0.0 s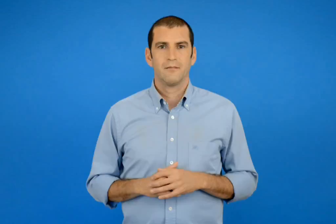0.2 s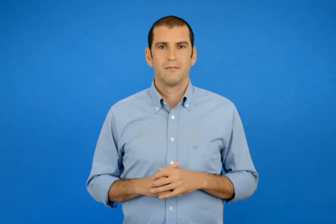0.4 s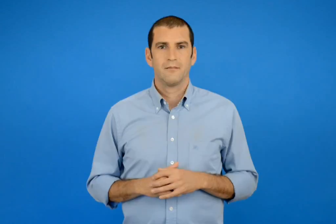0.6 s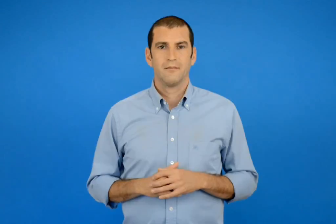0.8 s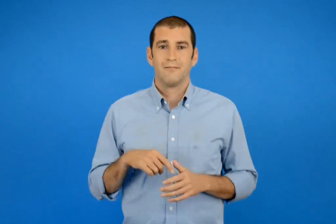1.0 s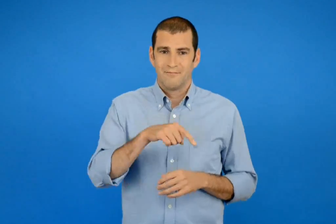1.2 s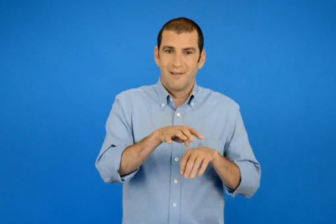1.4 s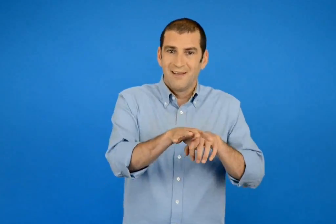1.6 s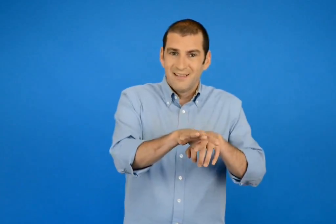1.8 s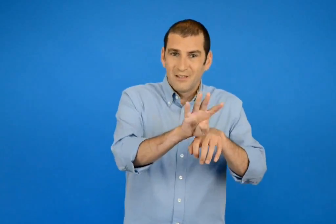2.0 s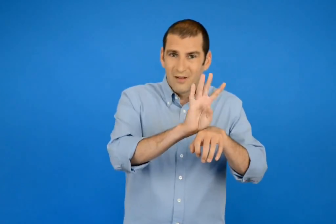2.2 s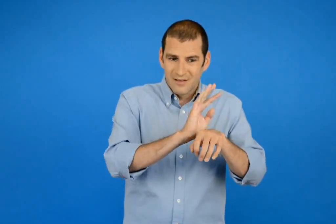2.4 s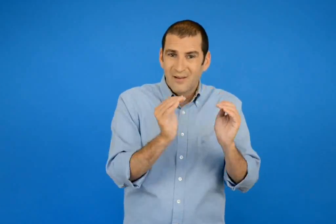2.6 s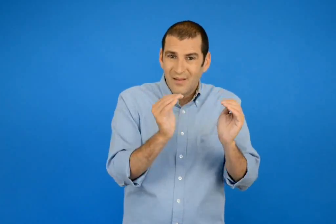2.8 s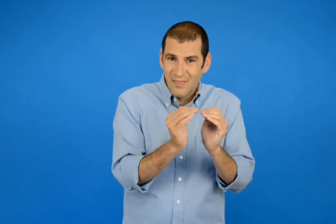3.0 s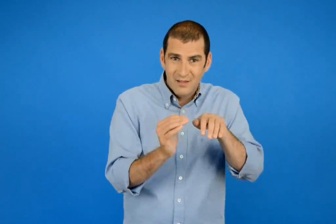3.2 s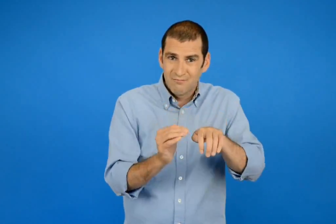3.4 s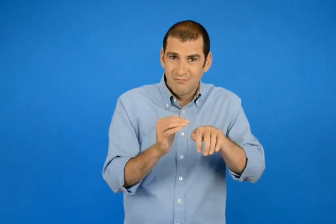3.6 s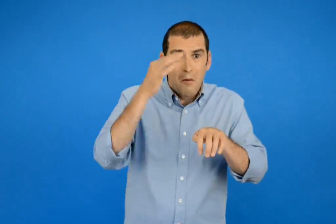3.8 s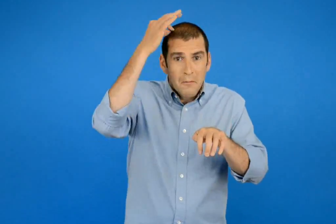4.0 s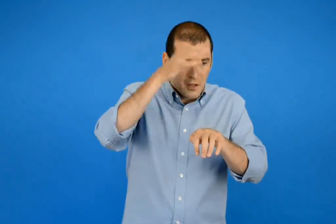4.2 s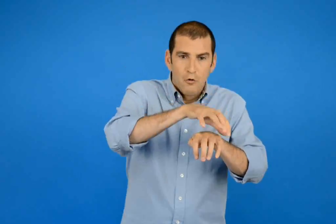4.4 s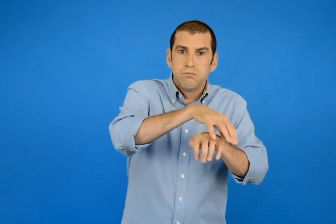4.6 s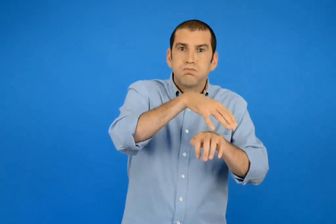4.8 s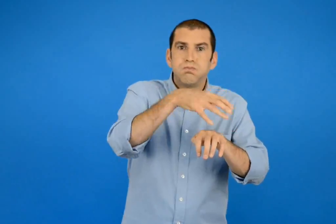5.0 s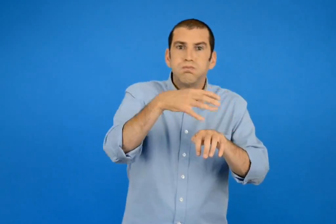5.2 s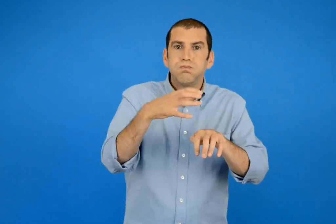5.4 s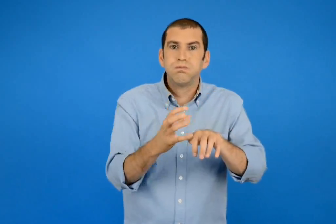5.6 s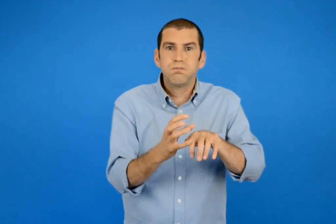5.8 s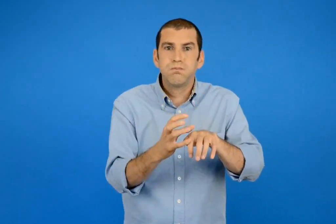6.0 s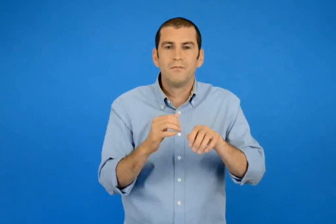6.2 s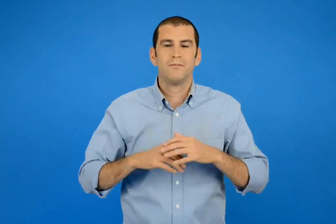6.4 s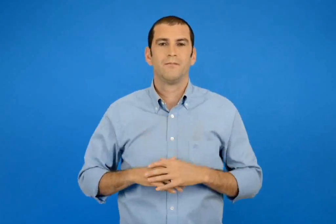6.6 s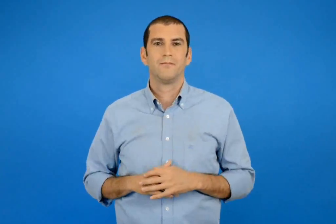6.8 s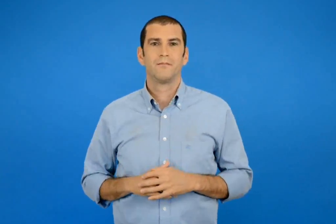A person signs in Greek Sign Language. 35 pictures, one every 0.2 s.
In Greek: το σκαντζοχοιράκι με τα κατσαρά μαλλιά
